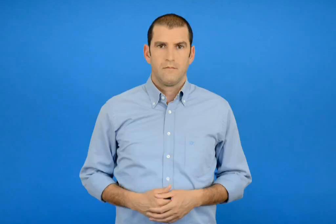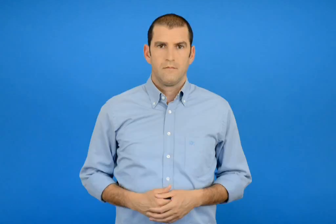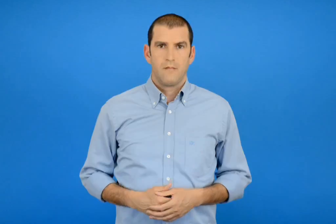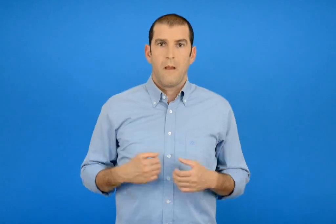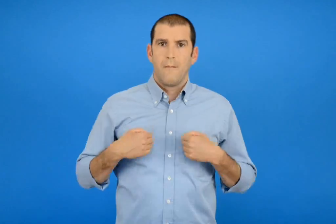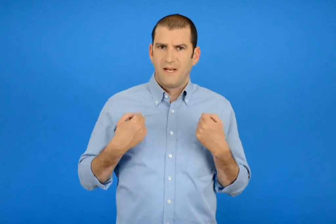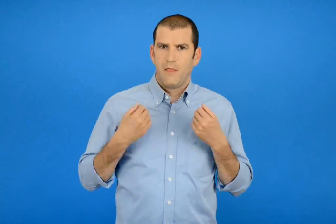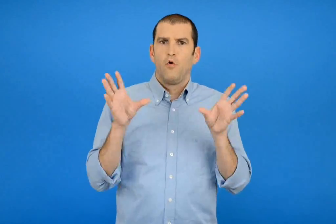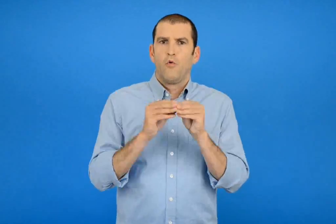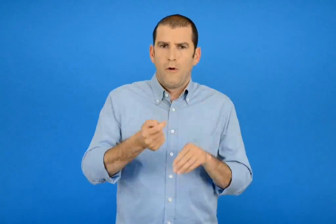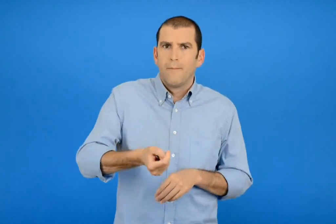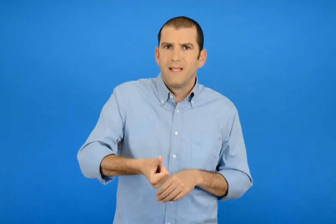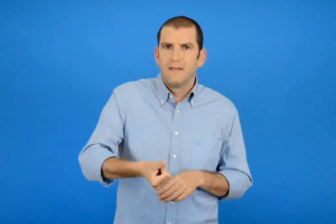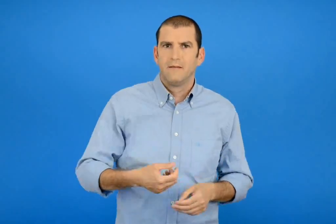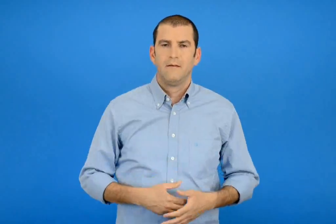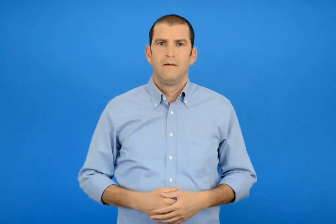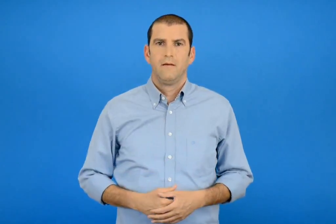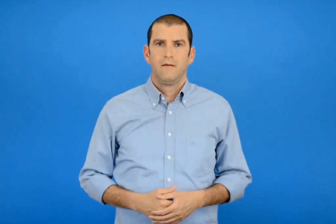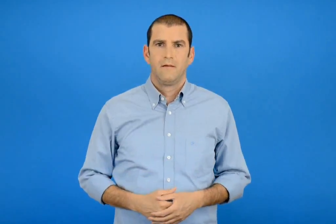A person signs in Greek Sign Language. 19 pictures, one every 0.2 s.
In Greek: παιχνίδι με μπίλιες
